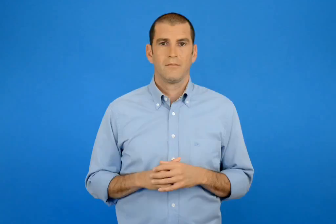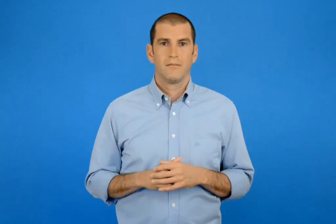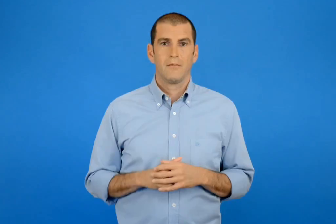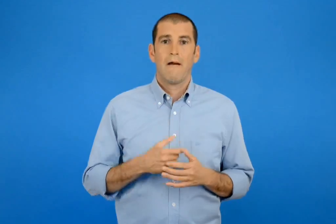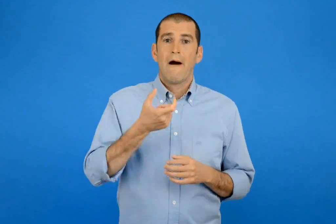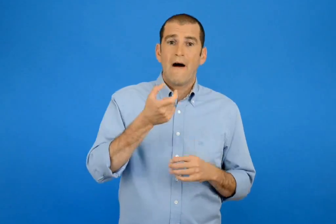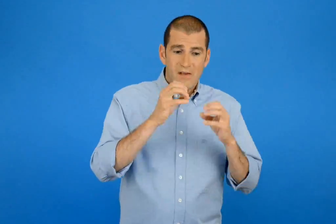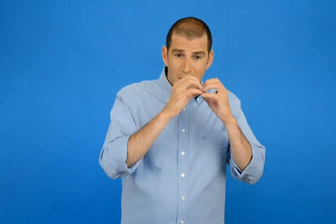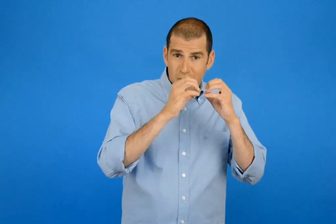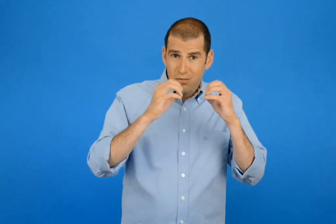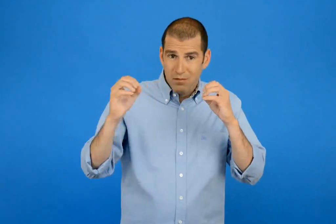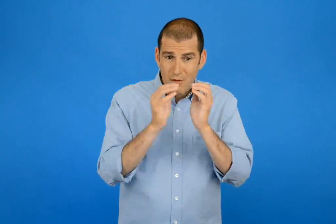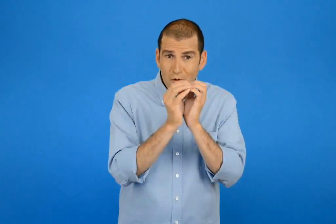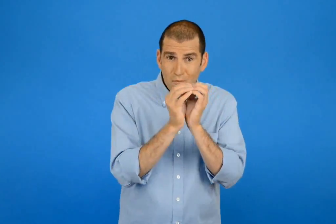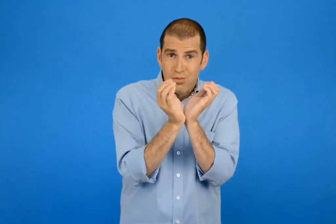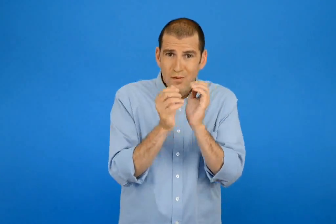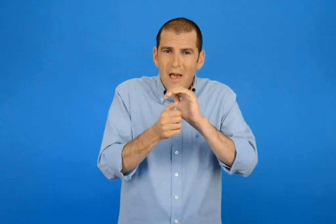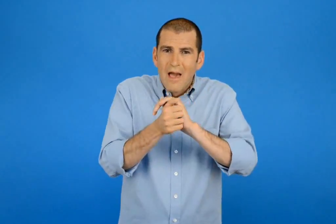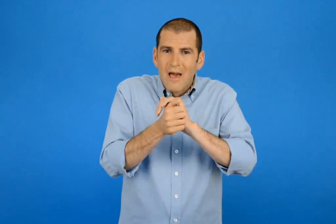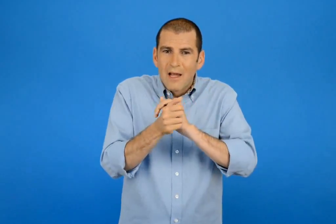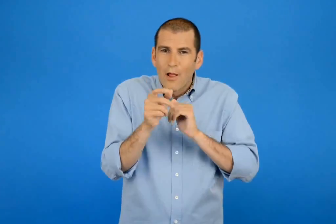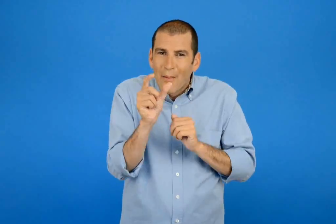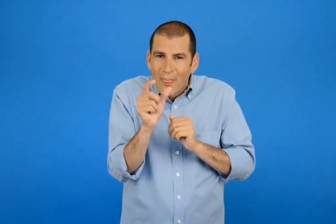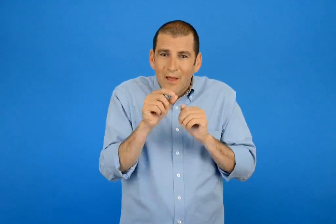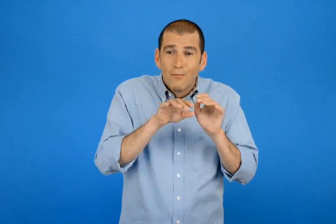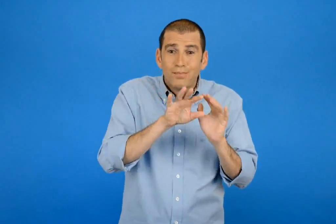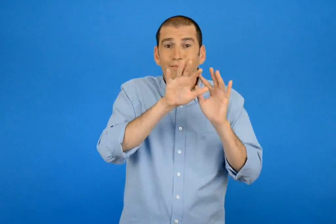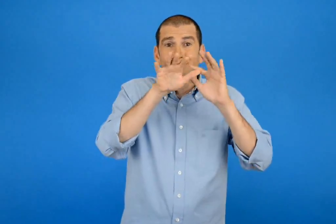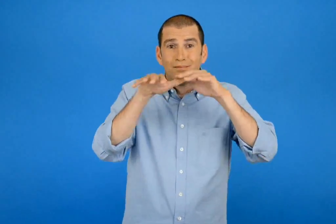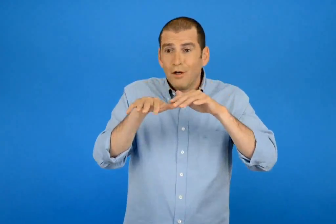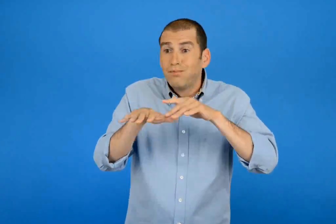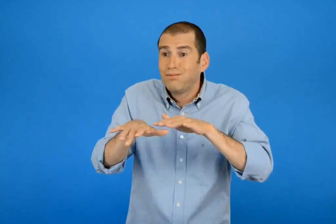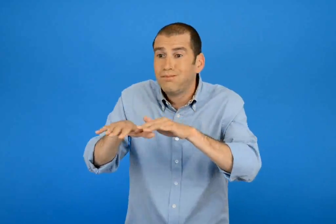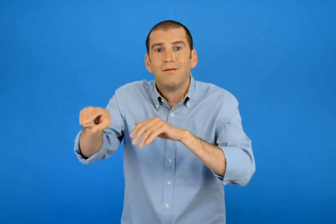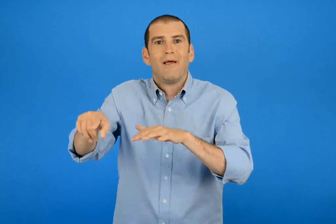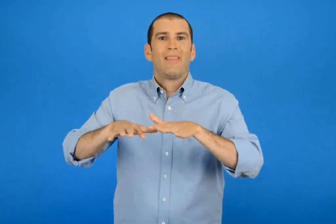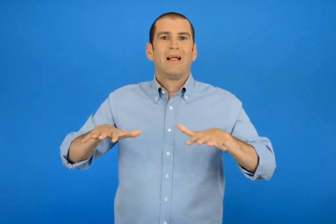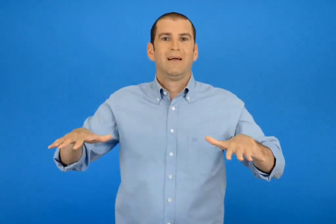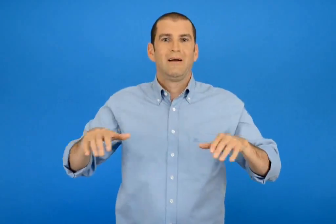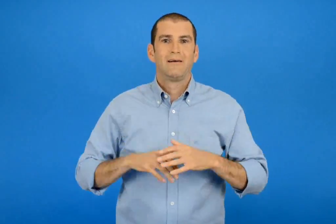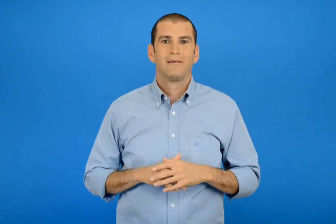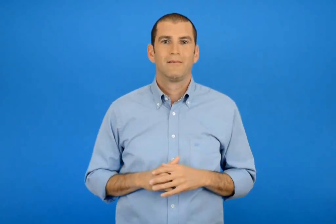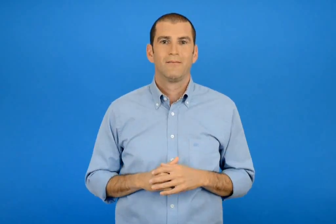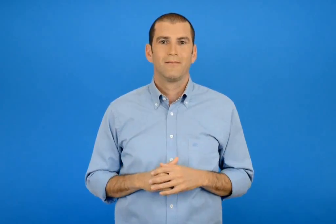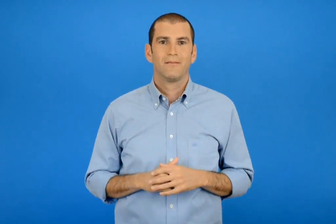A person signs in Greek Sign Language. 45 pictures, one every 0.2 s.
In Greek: μόλις τα χελωνάκια βγουν από τα αυγά τρέχουν προς τη θάλασσα
